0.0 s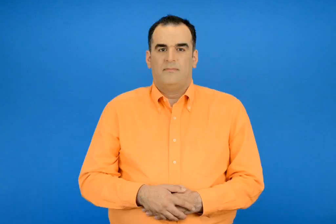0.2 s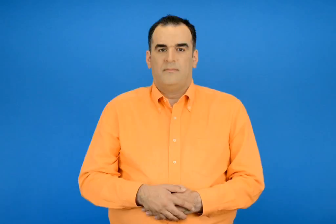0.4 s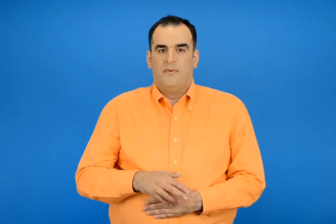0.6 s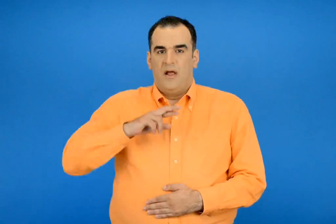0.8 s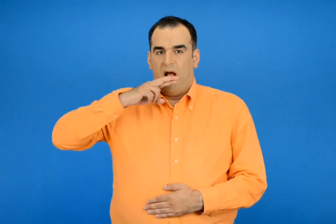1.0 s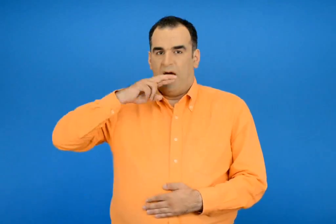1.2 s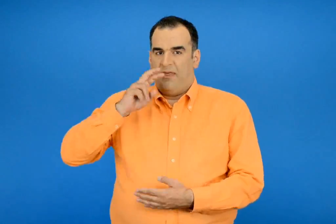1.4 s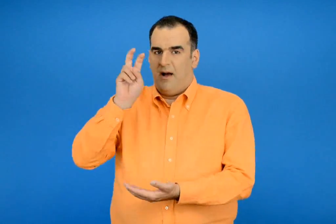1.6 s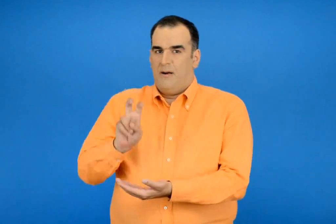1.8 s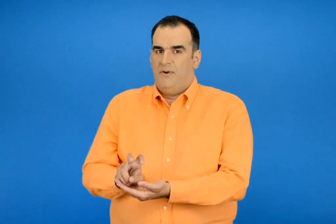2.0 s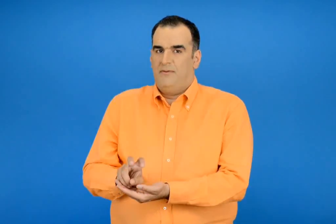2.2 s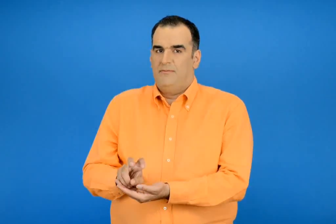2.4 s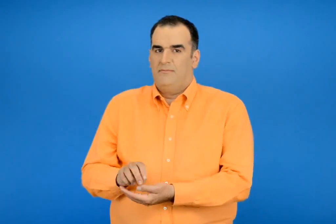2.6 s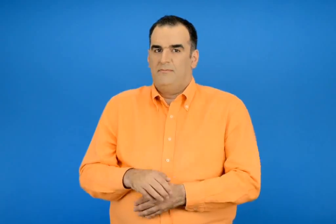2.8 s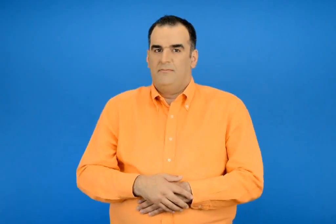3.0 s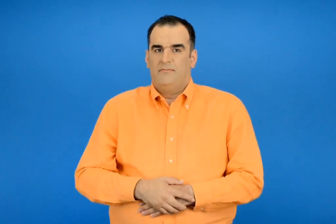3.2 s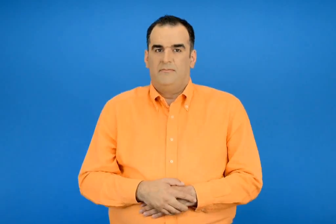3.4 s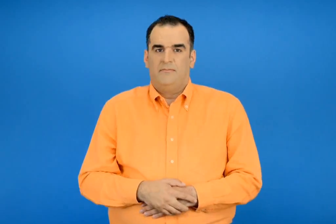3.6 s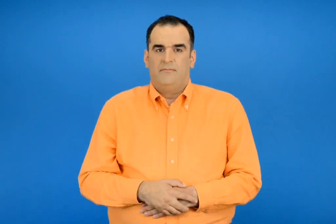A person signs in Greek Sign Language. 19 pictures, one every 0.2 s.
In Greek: αχλαδιά που έμειναν
